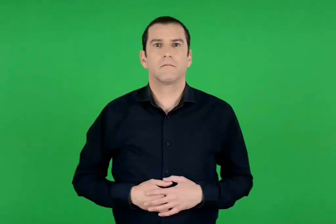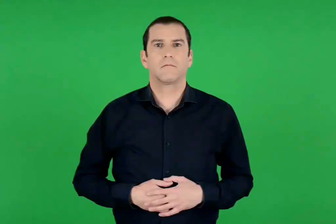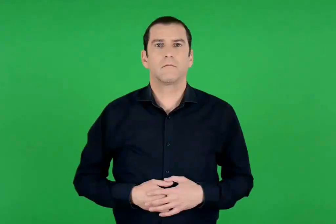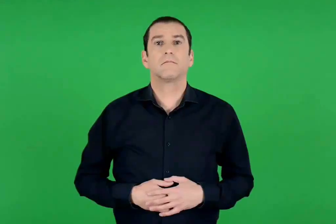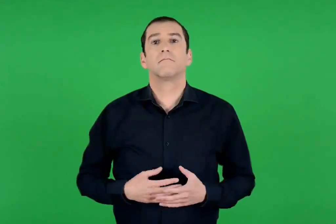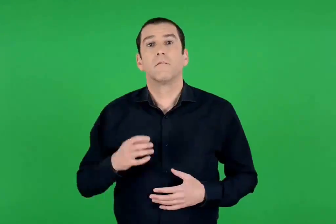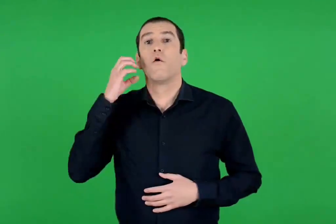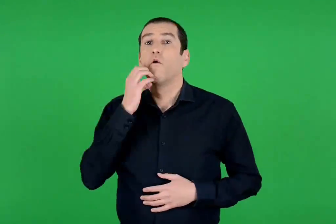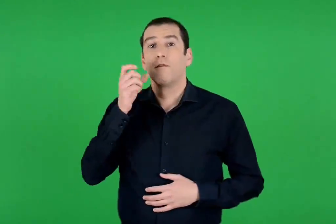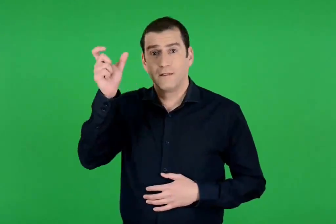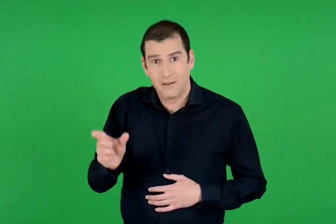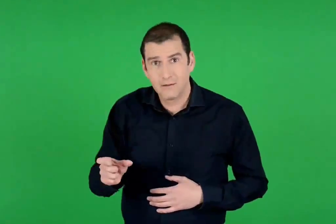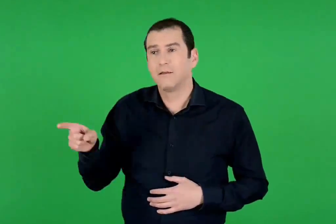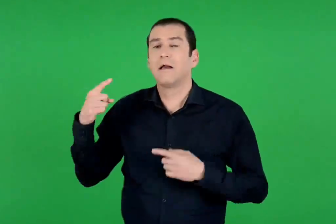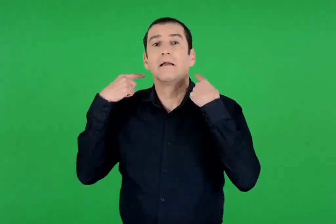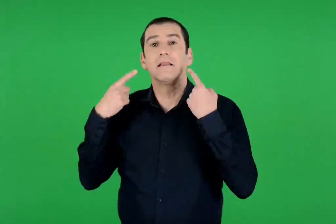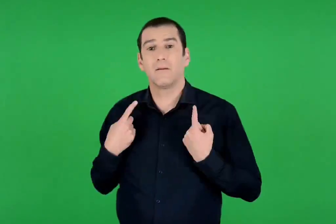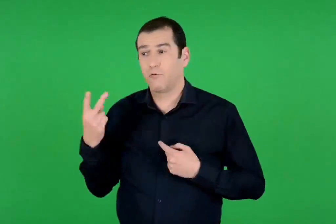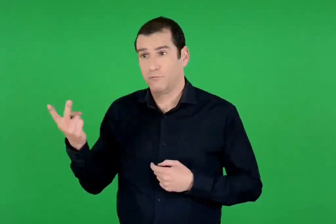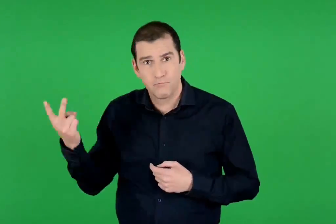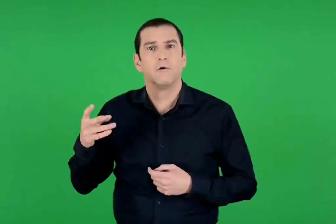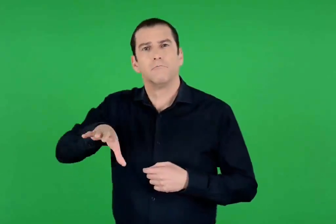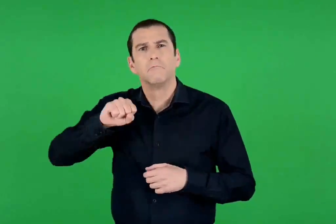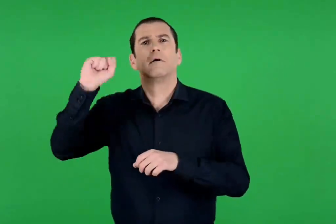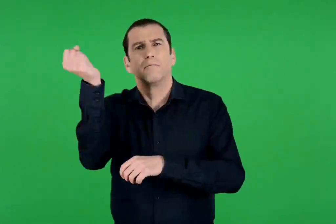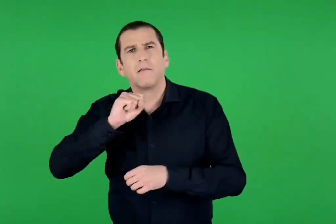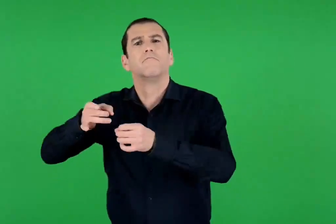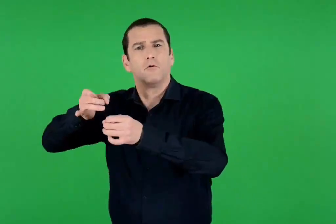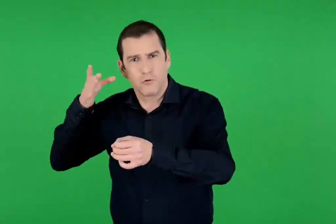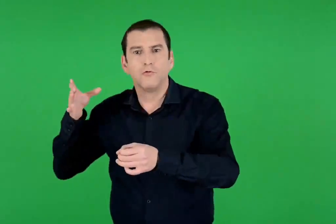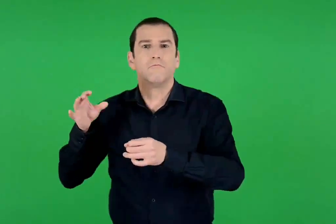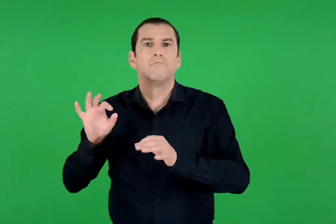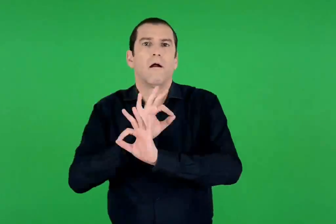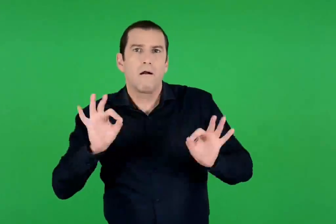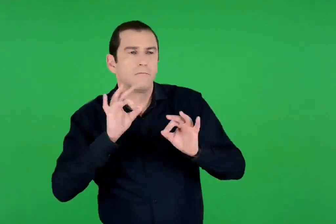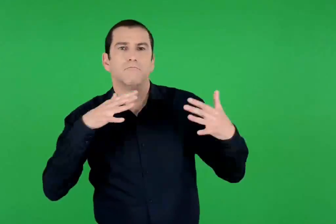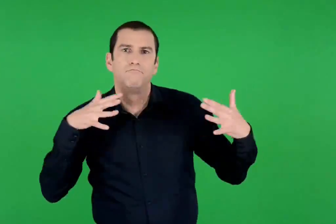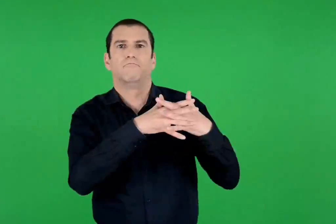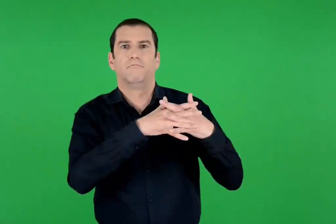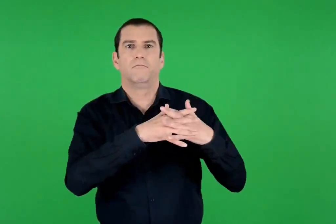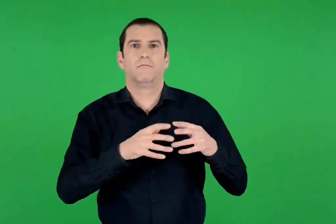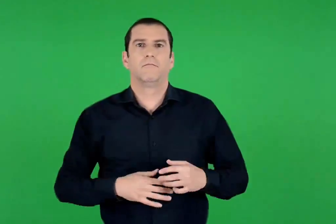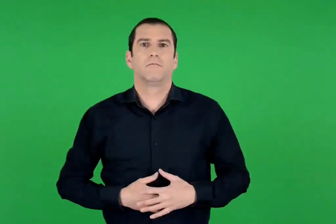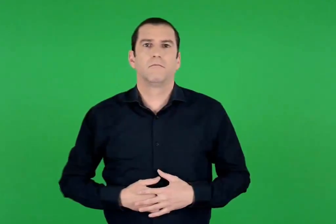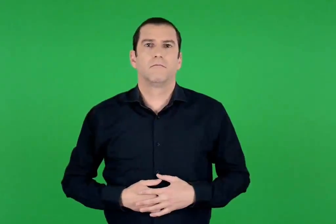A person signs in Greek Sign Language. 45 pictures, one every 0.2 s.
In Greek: πήραν τότε ο οδυσσέας κι ο τηλέμαχος τα όπλα τους κι ετοιμάστηκαν για μάχη
